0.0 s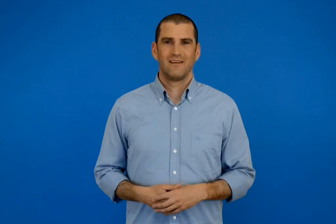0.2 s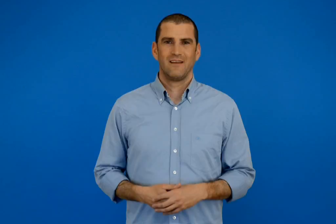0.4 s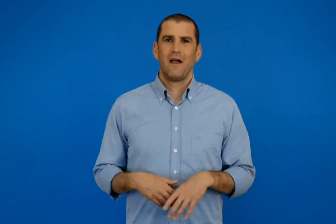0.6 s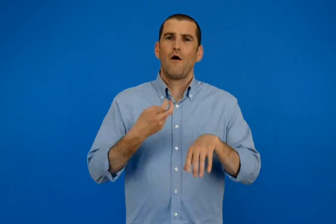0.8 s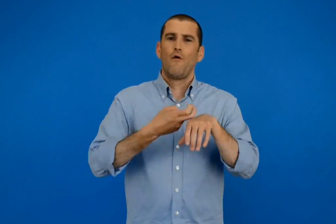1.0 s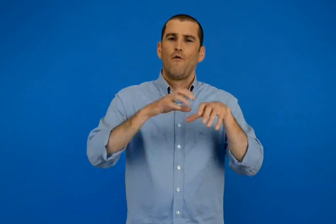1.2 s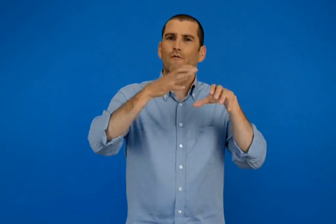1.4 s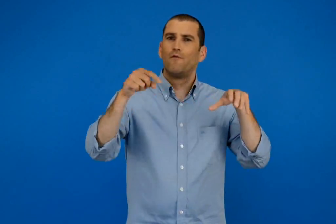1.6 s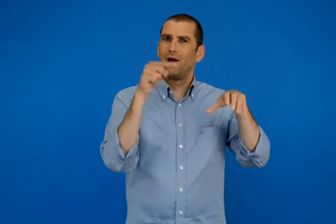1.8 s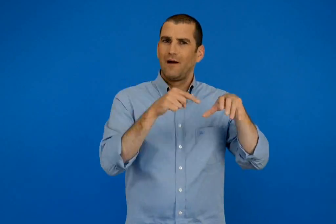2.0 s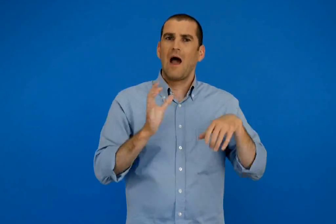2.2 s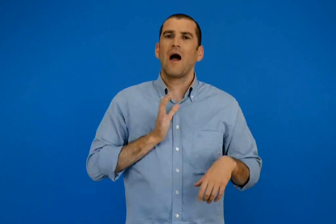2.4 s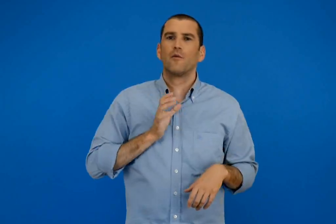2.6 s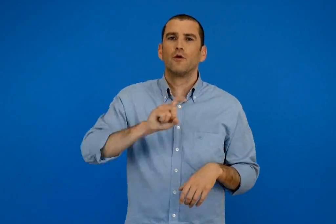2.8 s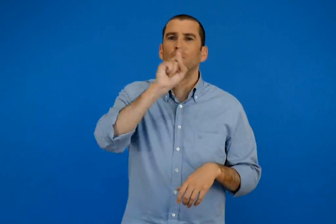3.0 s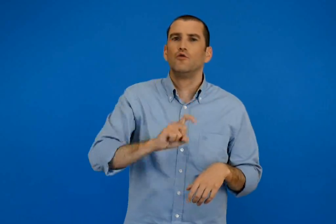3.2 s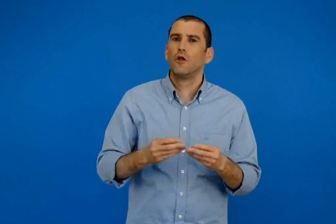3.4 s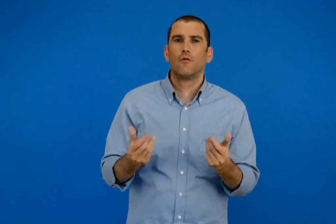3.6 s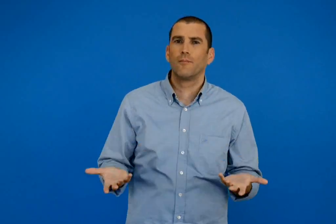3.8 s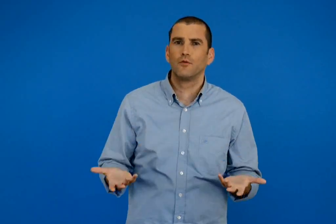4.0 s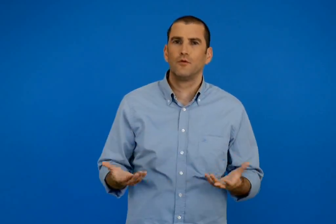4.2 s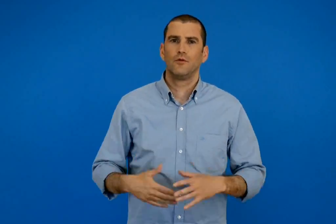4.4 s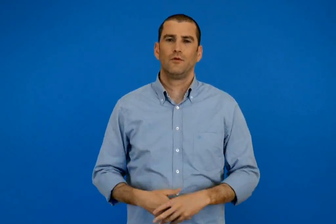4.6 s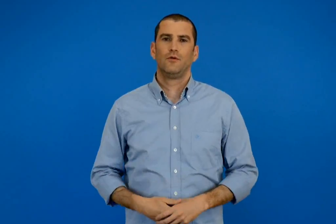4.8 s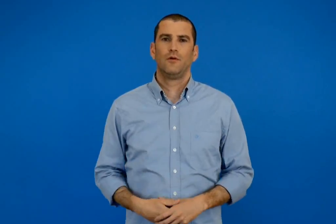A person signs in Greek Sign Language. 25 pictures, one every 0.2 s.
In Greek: πως ζουν οι άνθρωποι στα βουνά ;
